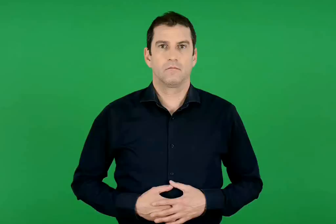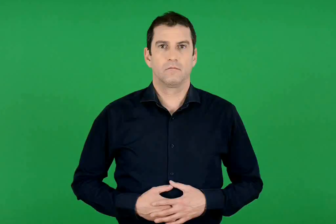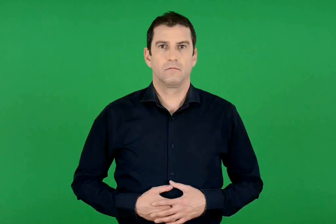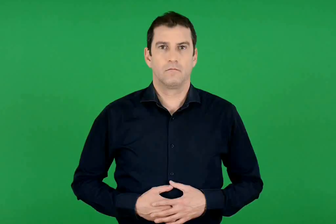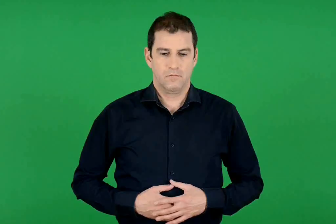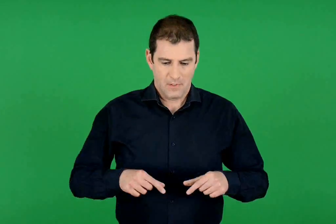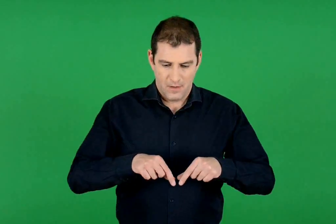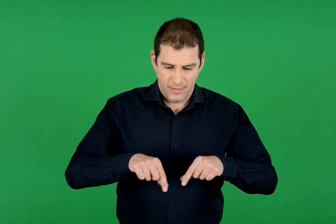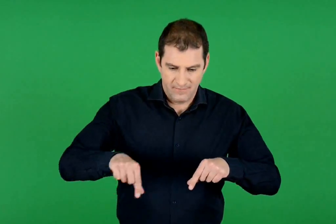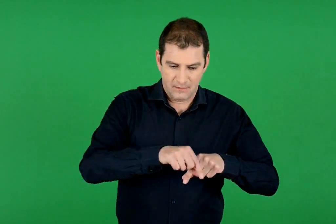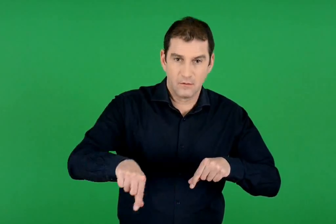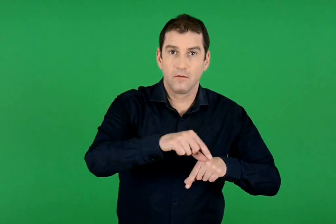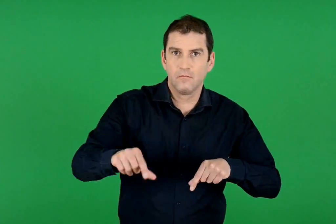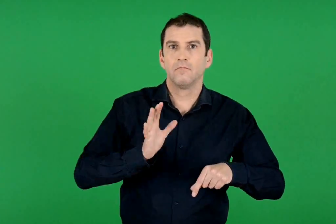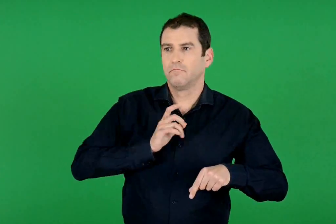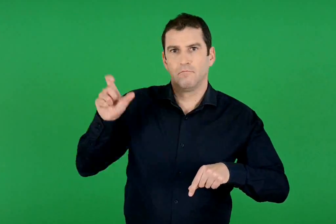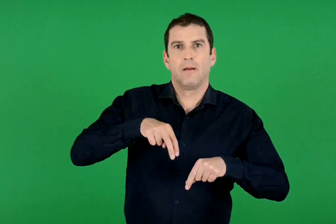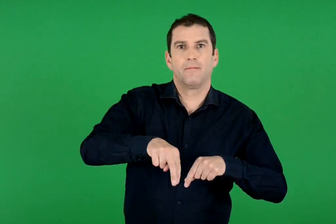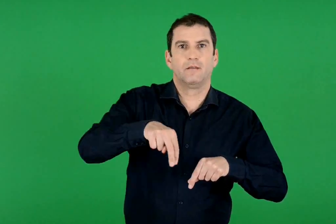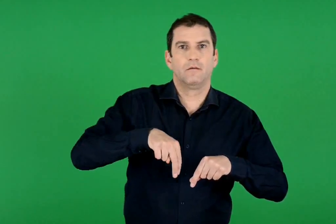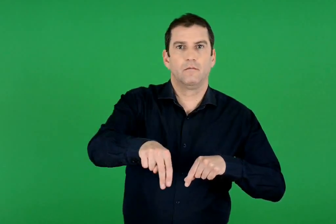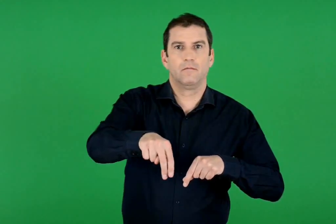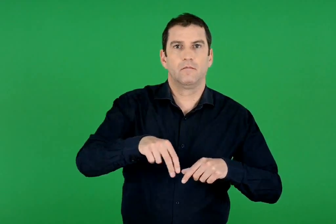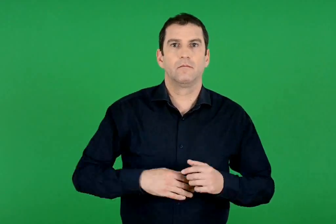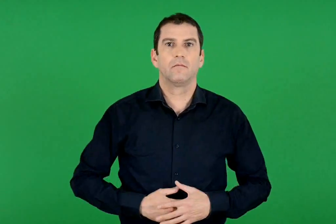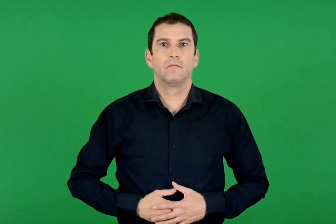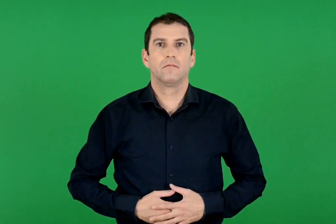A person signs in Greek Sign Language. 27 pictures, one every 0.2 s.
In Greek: διάβαση πεζών
